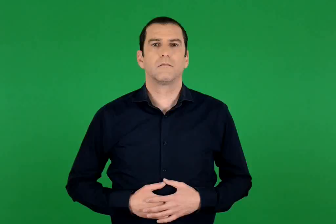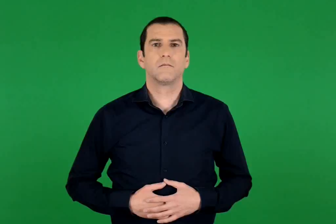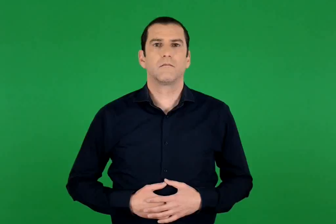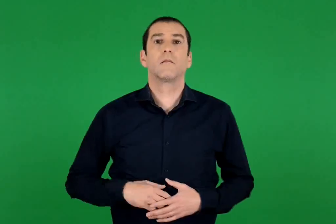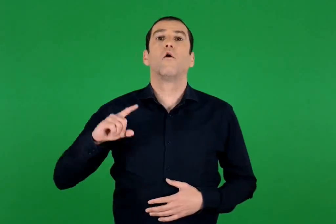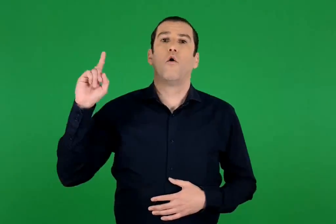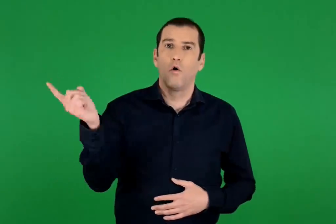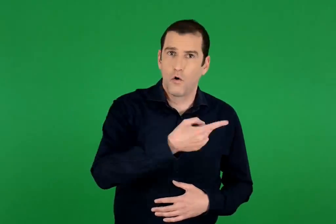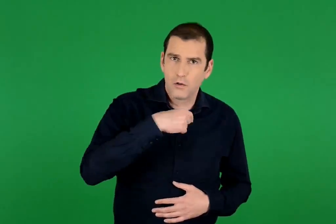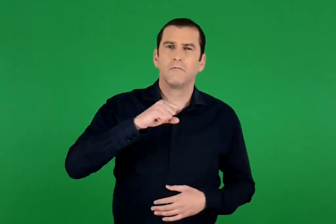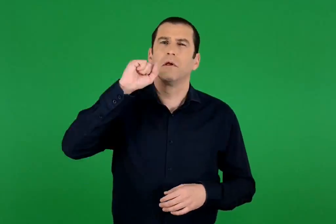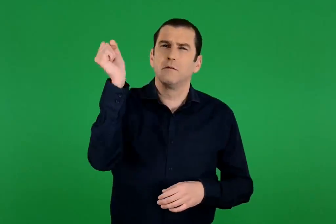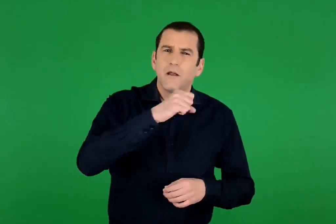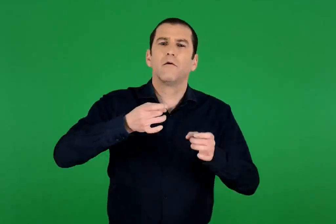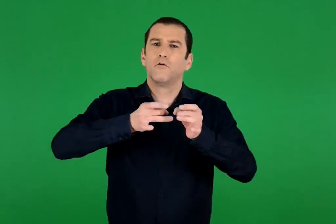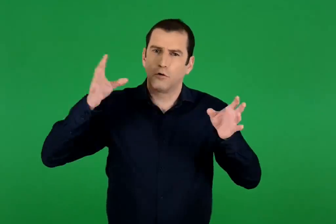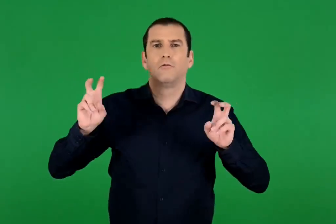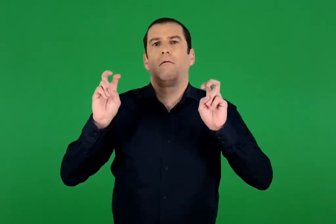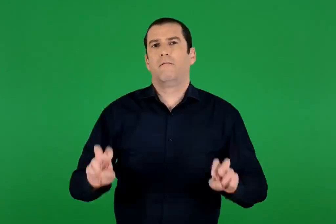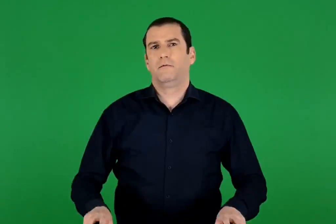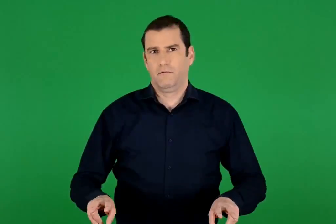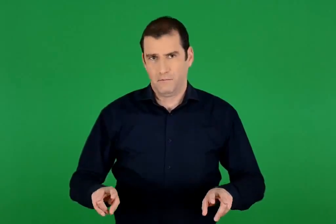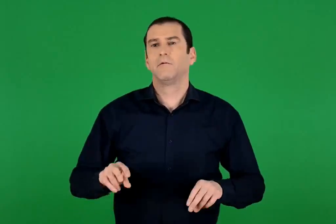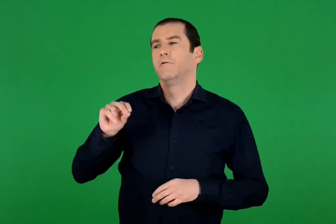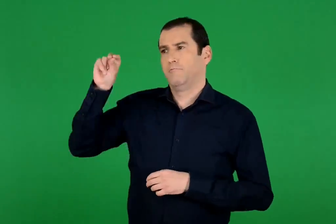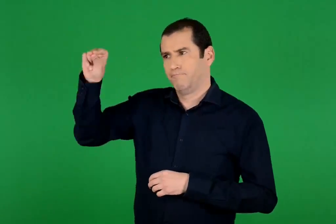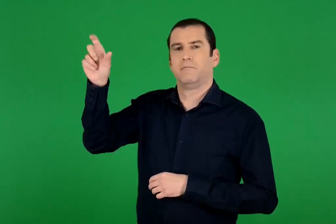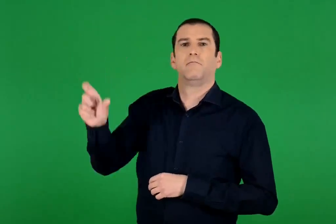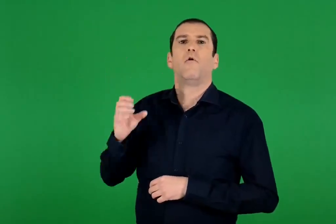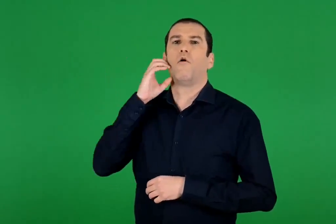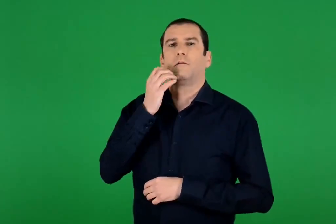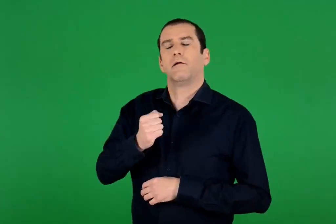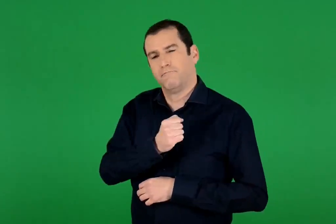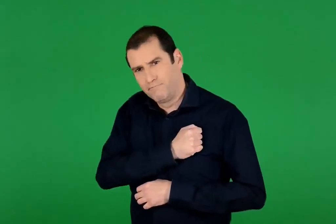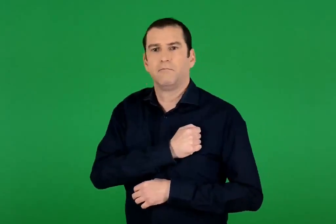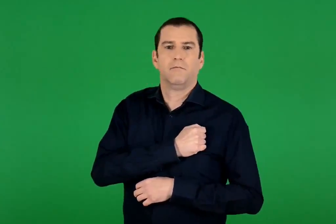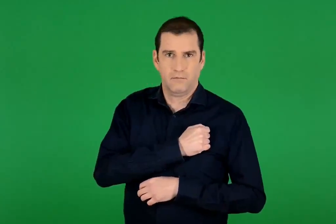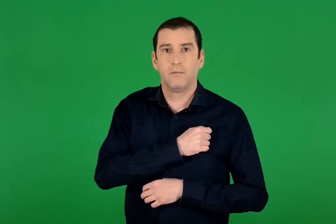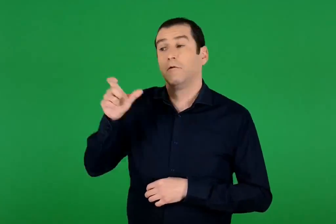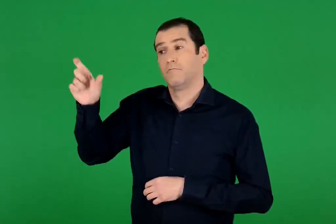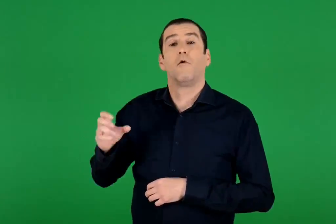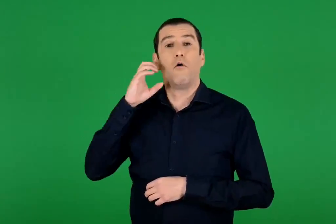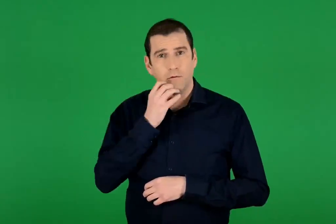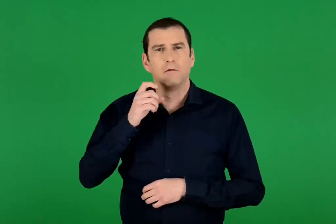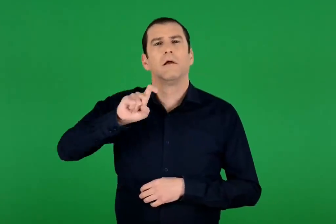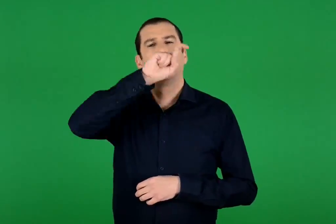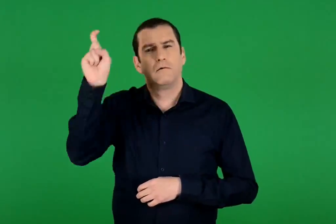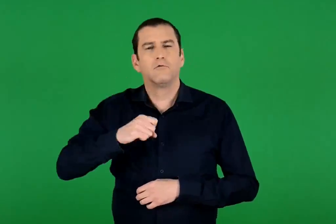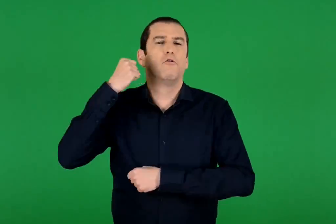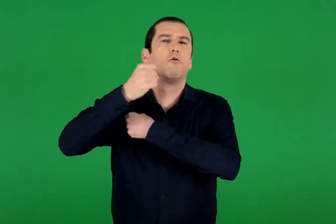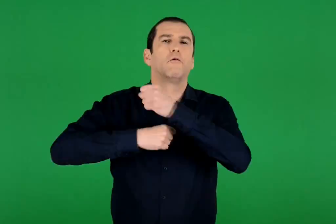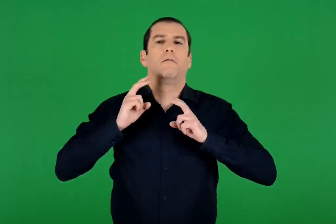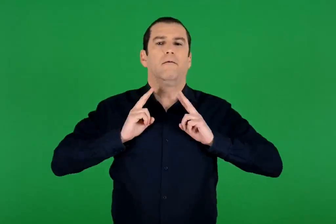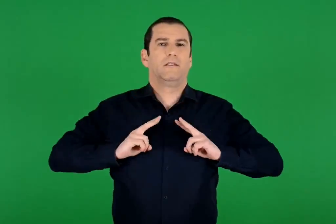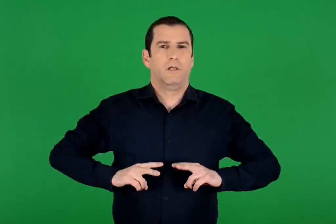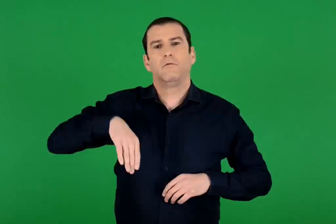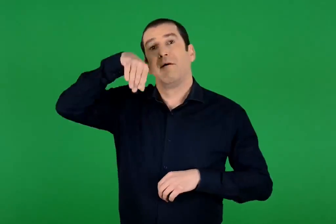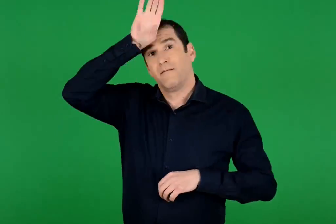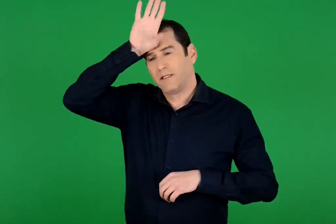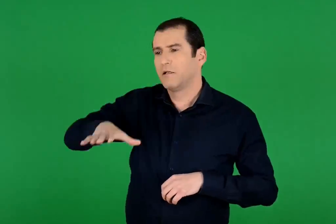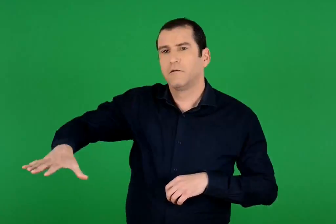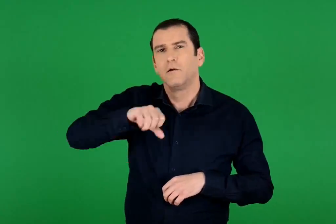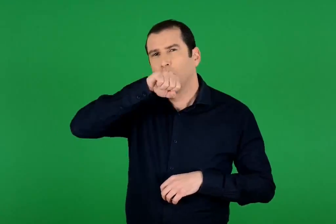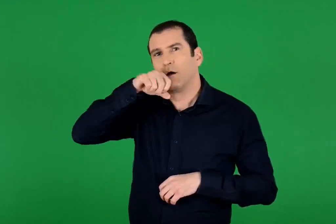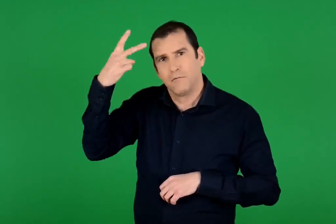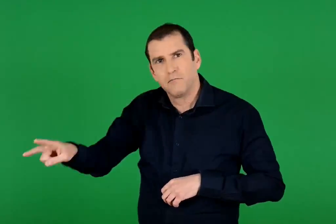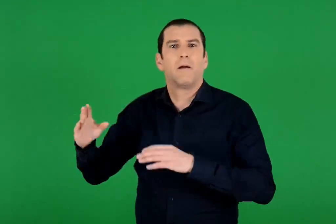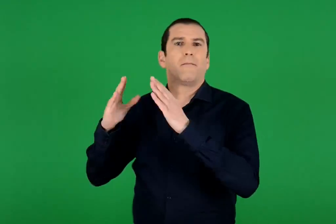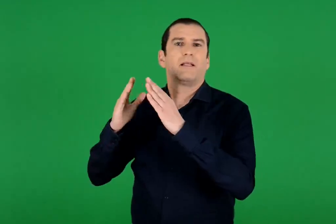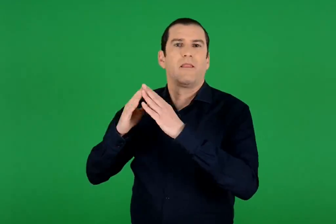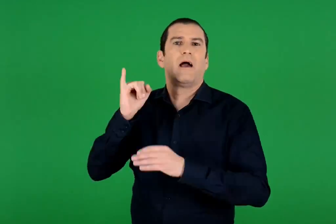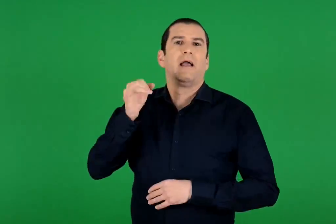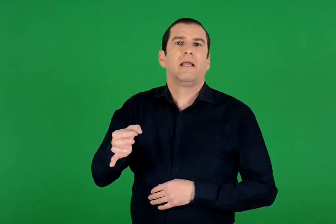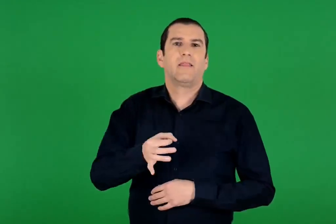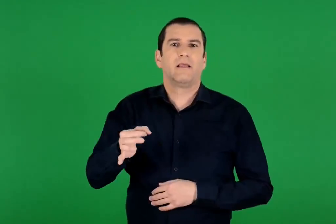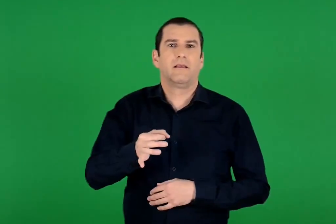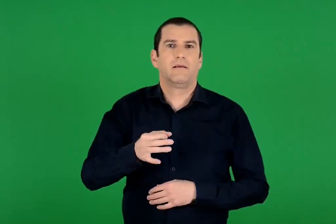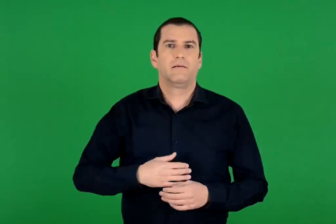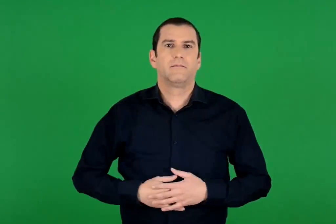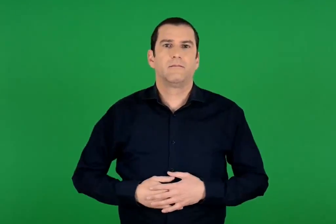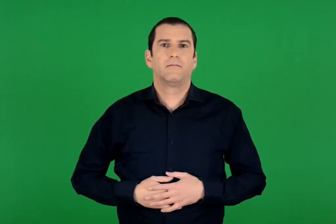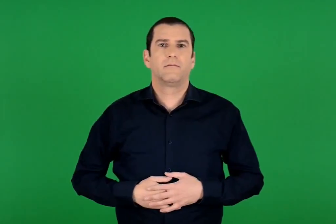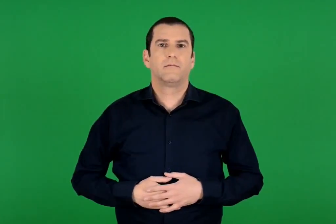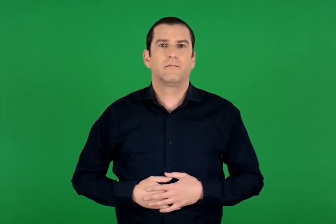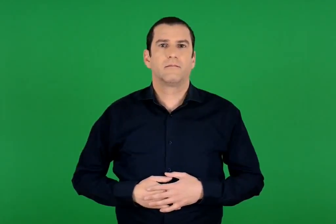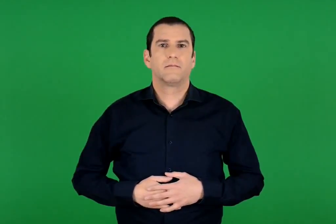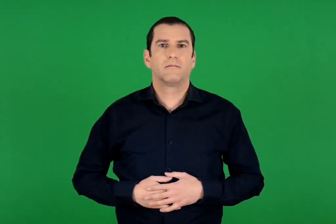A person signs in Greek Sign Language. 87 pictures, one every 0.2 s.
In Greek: τότε όλοι άφησαν τα όπλα τους κι ορκίστηκαν πίστη στον οδυσσέα. ο οδυσσέας έζησε από τότε ευτυχισμένος και βασίλεψε πολλά χρόνια στην αγαπημένη του πατρίδα , την ιθάκη
